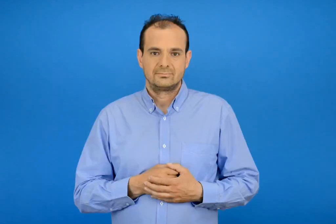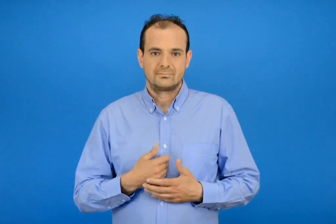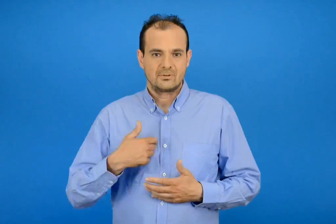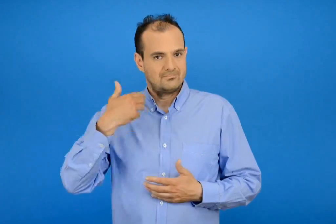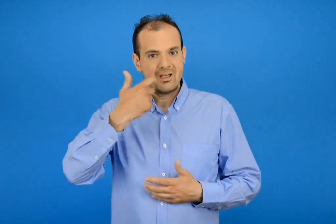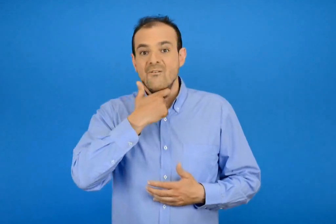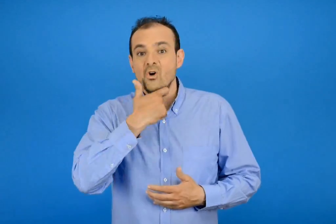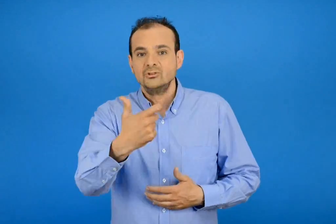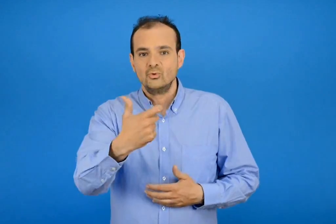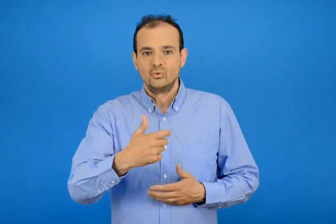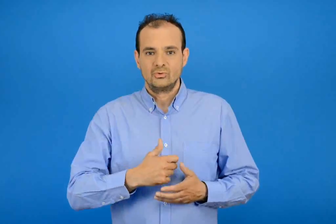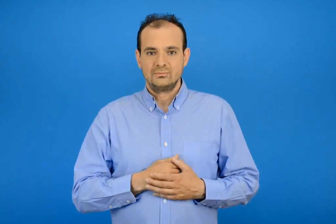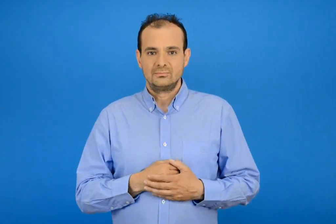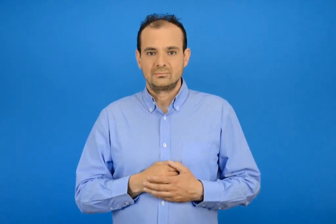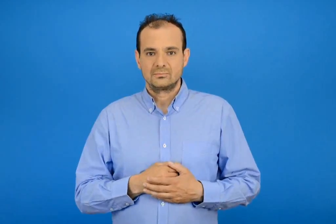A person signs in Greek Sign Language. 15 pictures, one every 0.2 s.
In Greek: θα φωνάξω
